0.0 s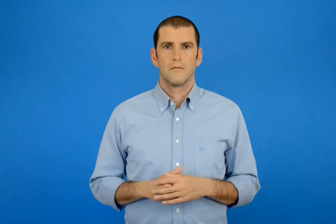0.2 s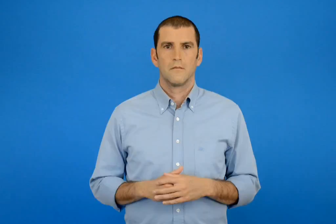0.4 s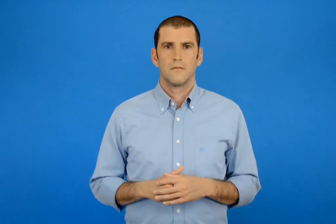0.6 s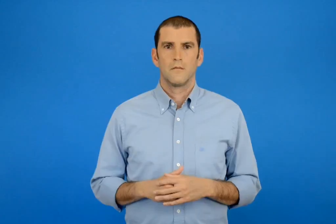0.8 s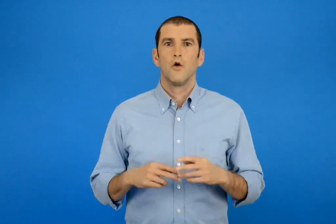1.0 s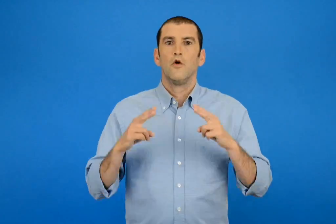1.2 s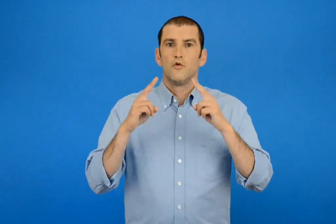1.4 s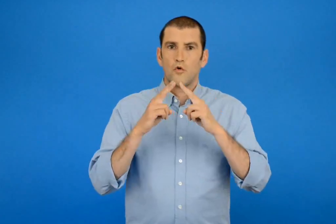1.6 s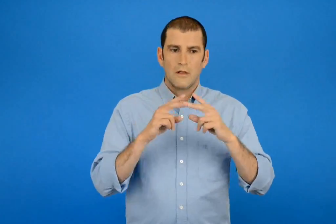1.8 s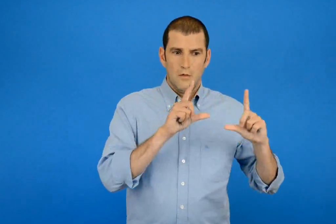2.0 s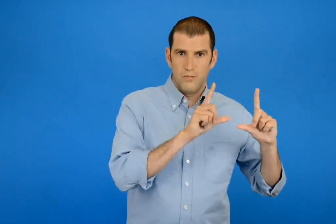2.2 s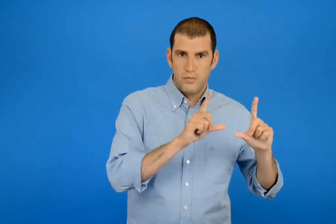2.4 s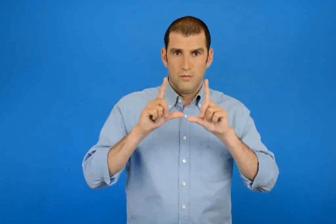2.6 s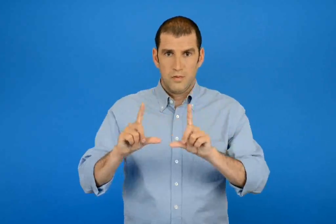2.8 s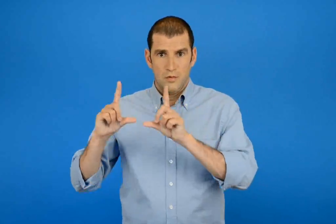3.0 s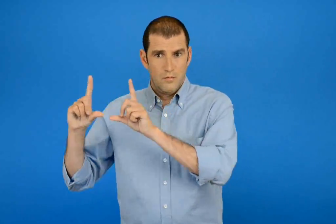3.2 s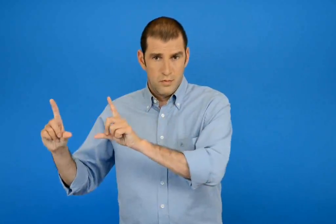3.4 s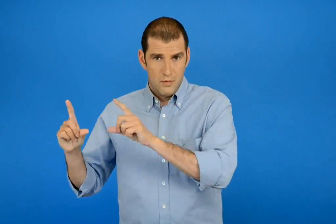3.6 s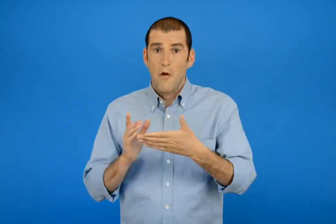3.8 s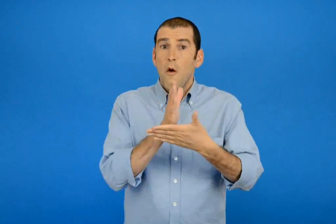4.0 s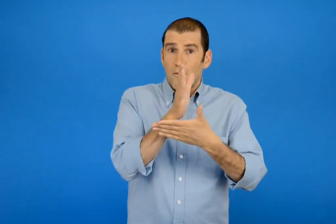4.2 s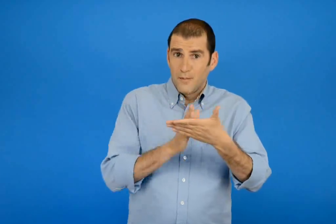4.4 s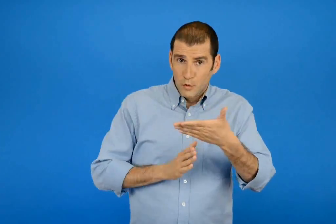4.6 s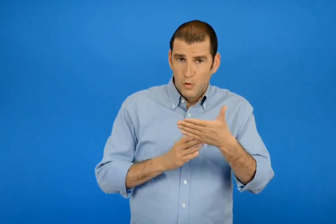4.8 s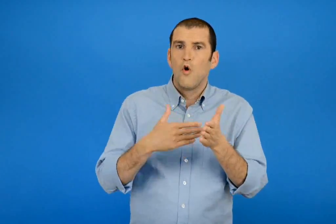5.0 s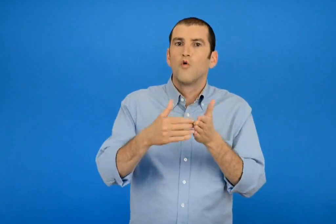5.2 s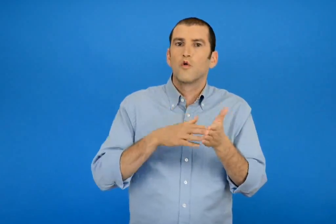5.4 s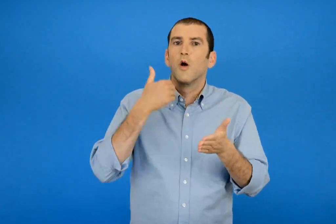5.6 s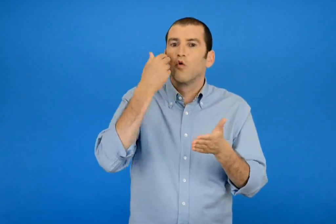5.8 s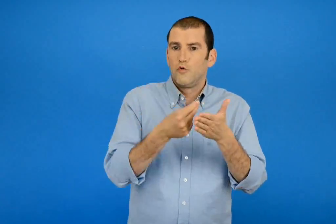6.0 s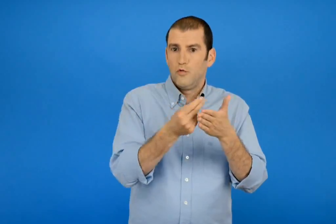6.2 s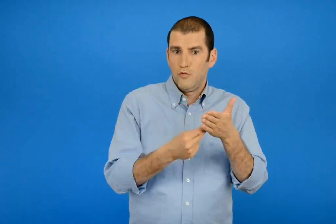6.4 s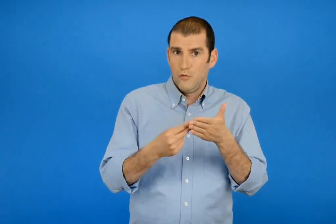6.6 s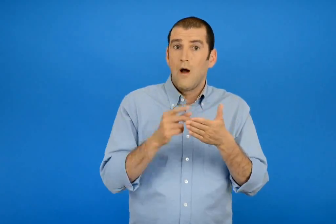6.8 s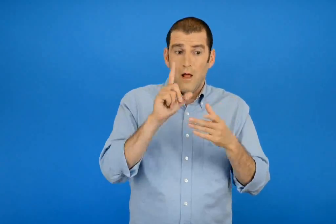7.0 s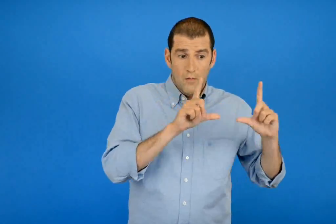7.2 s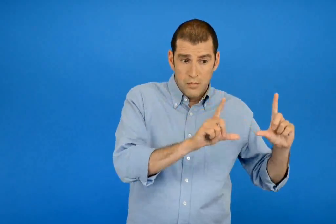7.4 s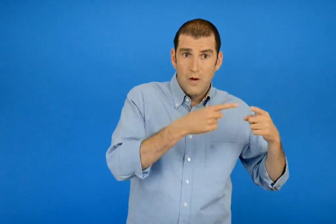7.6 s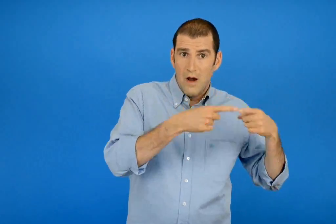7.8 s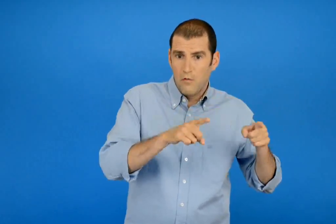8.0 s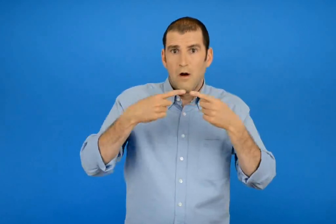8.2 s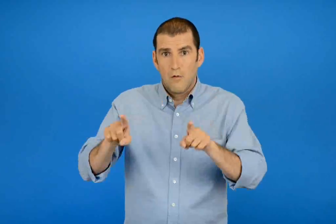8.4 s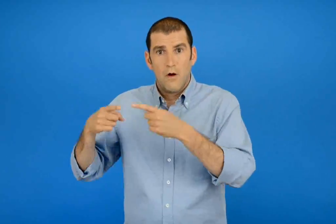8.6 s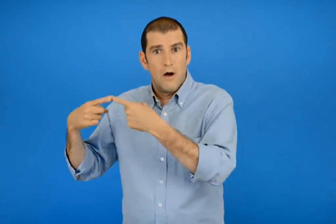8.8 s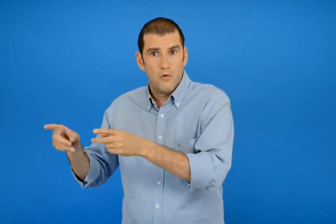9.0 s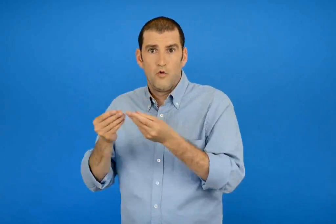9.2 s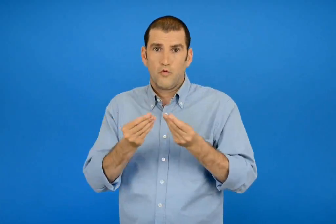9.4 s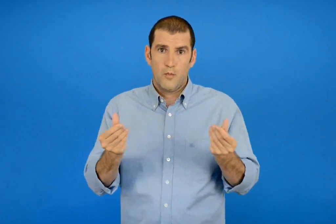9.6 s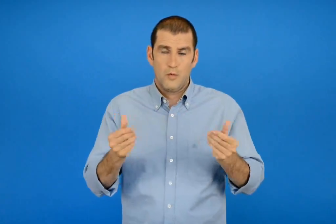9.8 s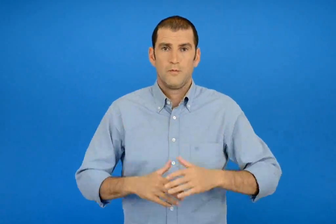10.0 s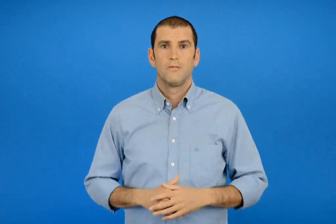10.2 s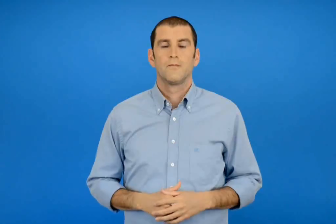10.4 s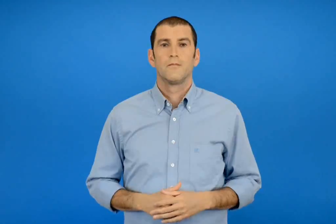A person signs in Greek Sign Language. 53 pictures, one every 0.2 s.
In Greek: χρωματίζω με κόκκινο το μισό κάθε σοκολάτας κάθε φορά με άλλο τρόπο
